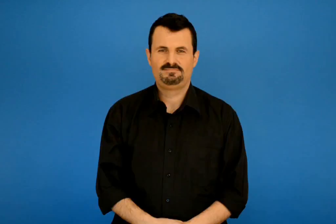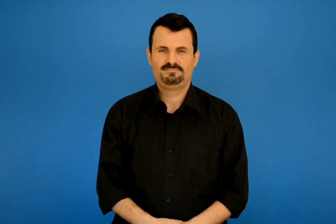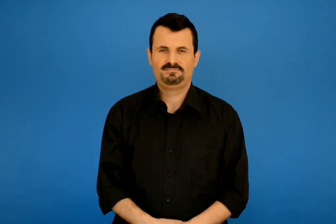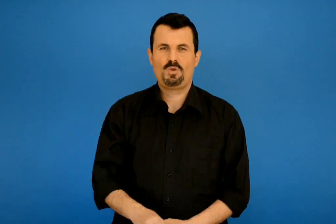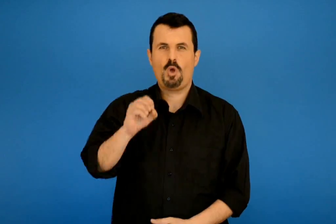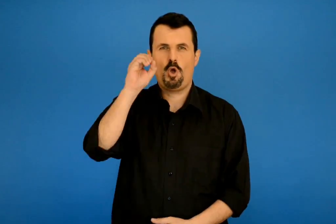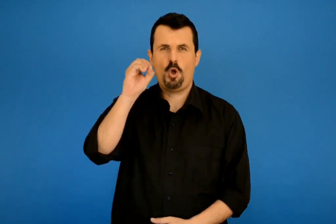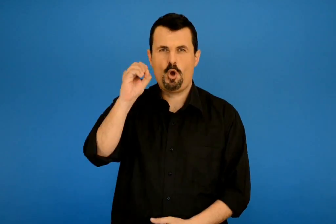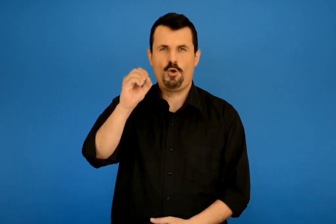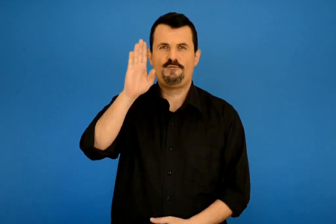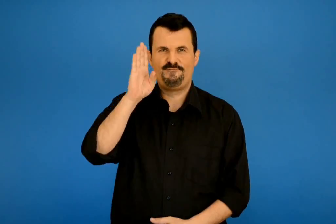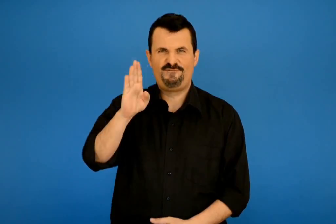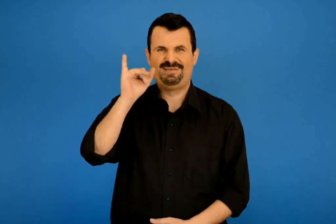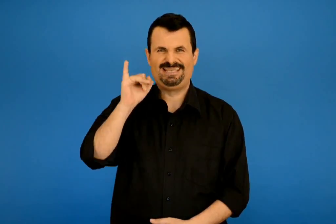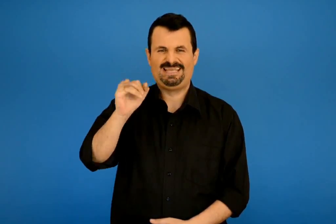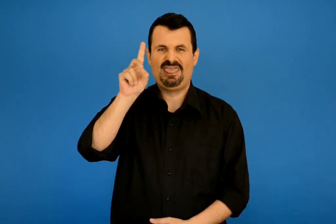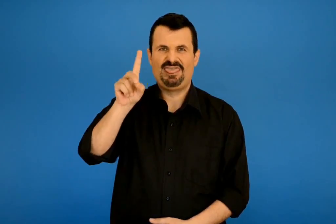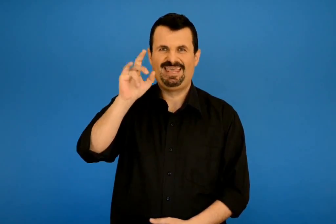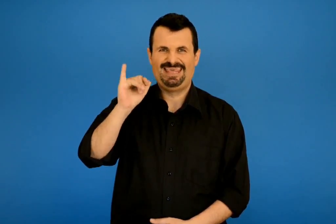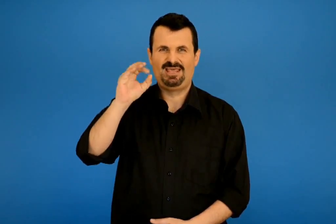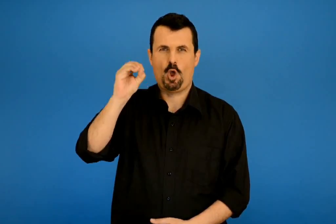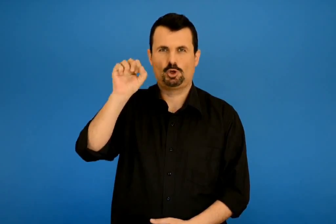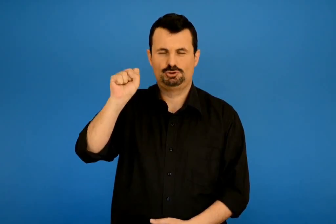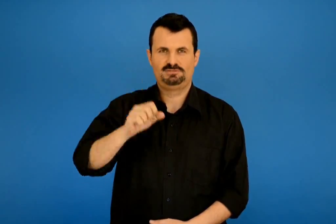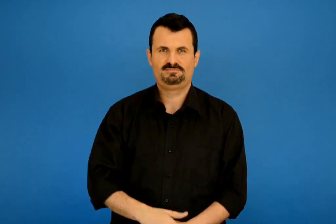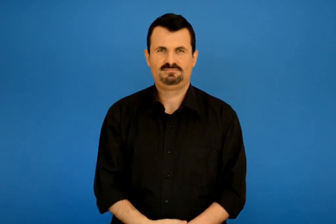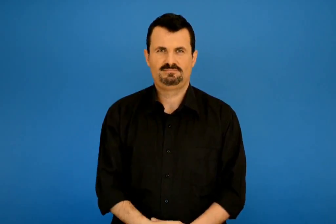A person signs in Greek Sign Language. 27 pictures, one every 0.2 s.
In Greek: οβιδιος
